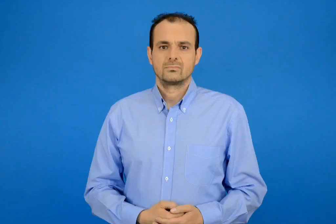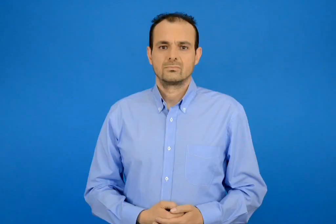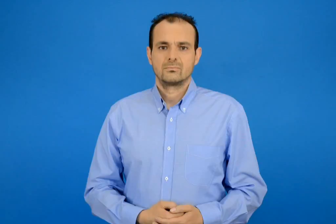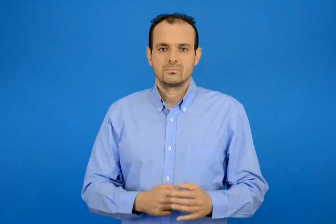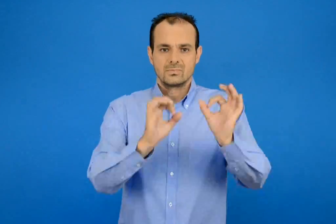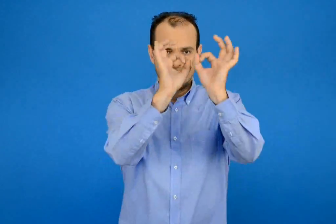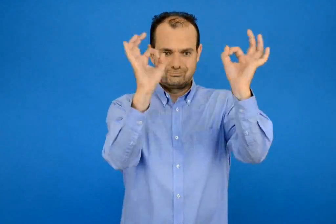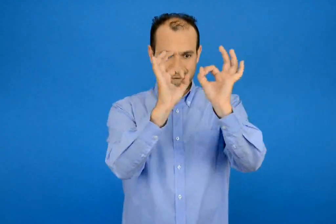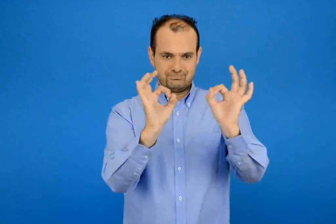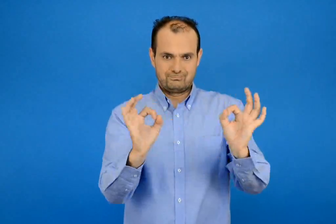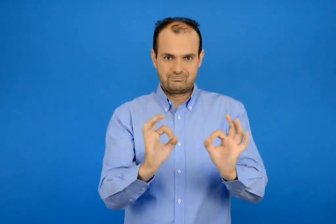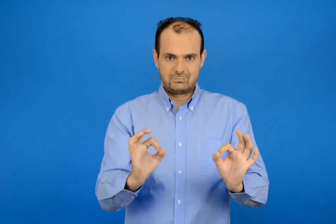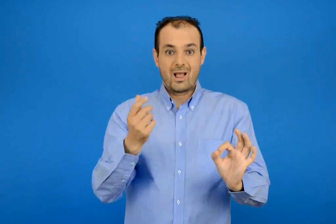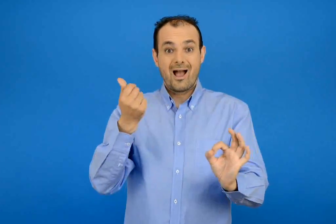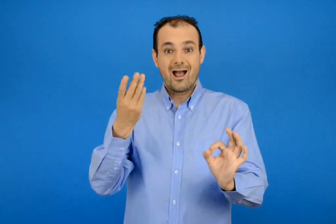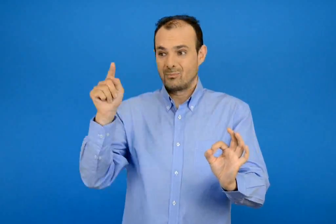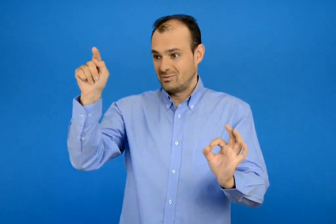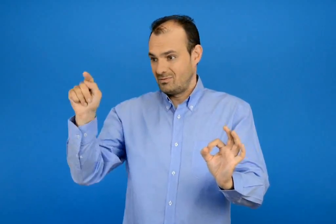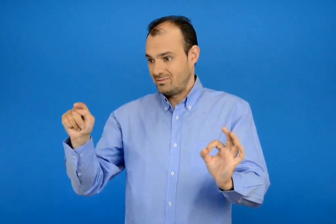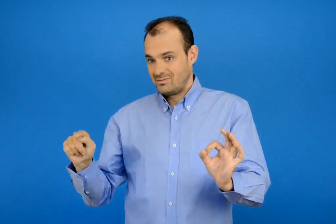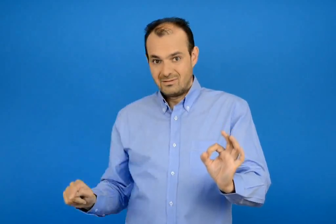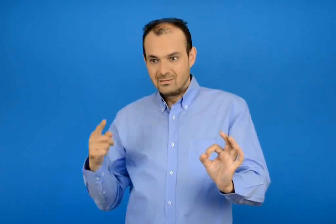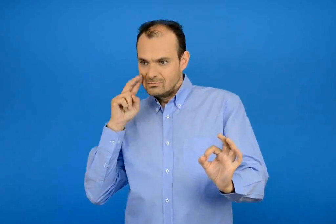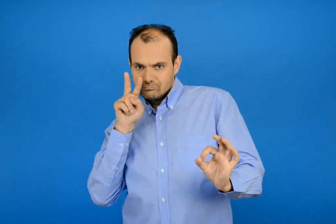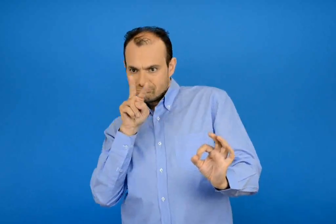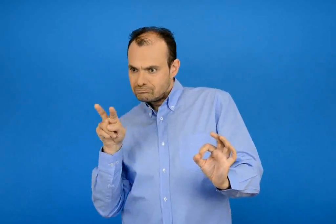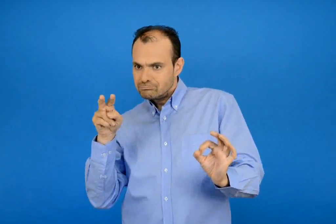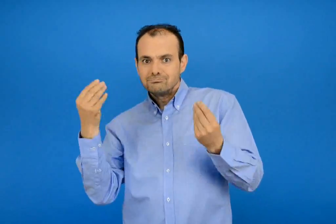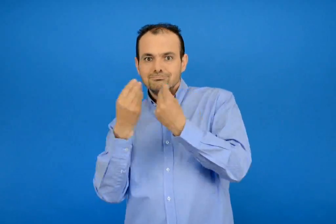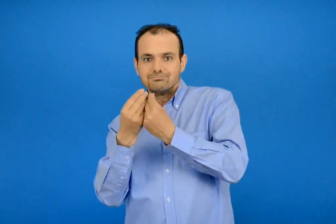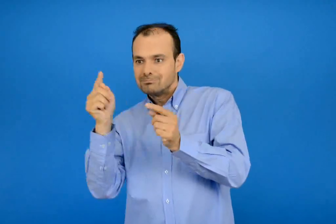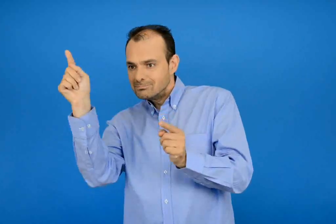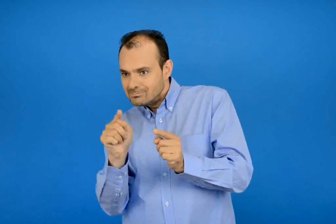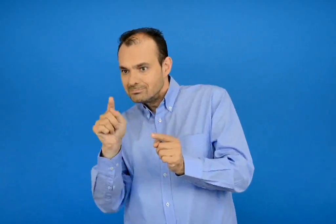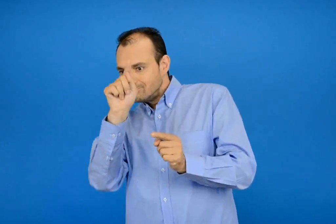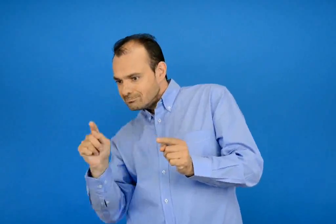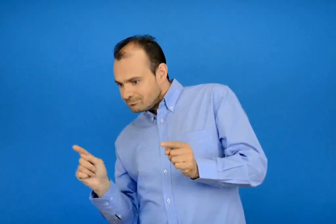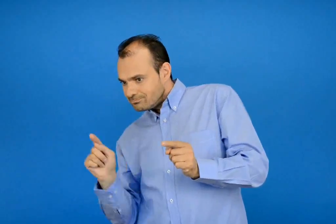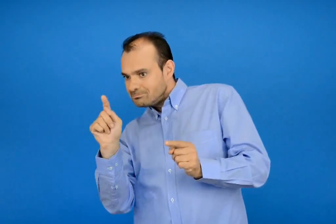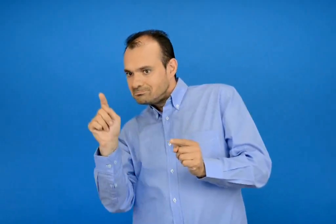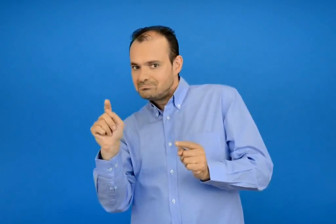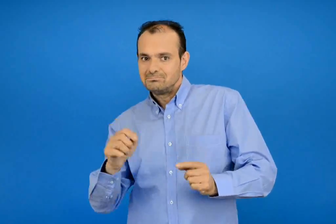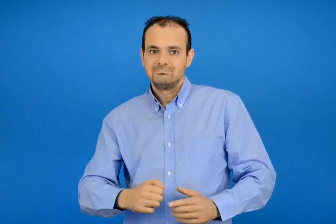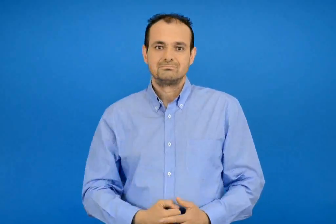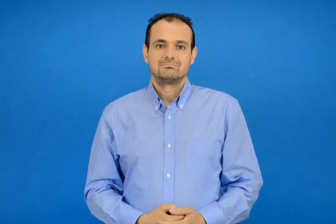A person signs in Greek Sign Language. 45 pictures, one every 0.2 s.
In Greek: συνδέω τις ποσότητες με τις αντίστοιχες λέξεις και τους αριθμούς
